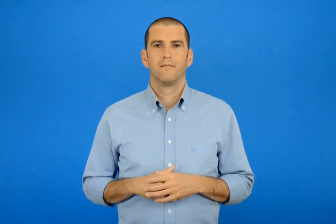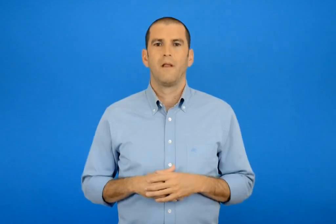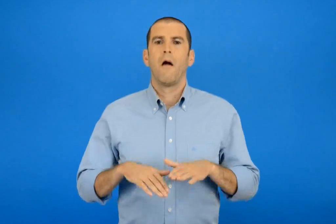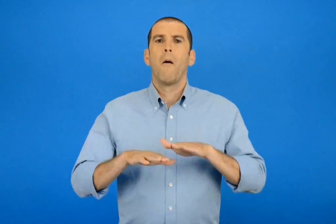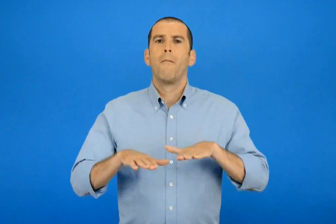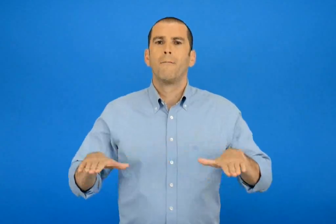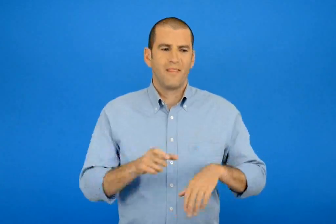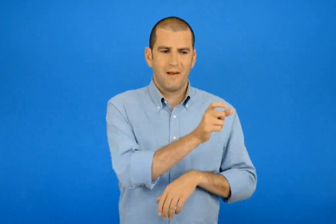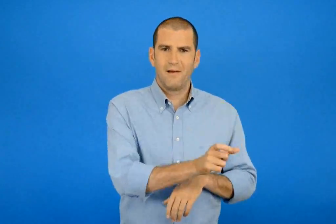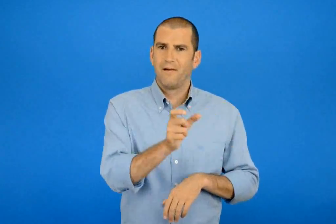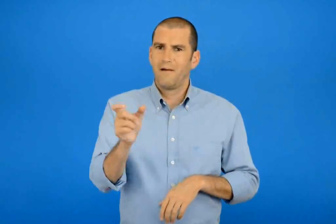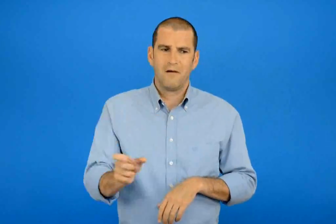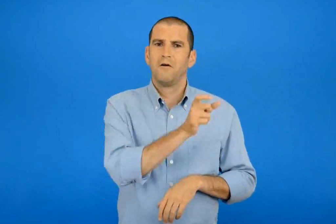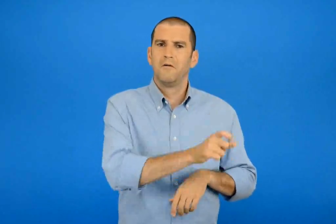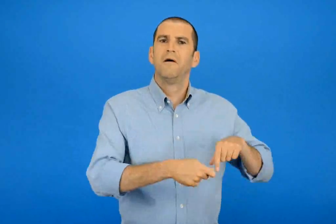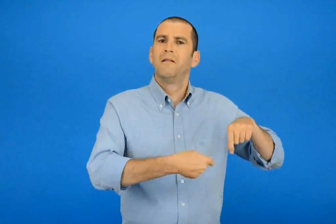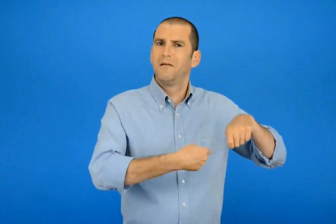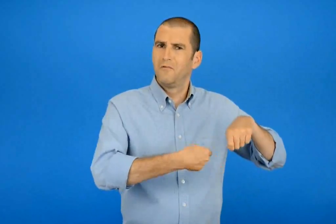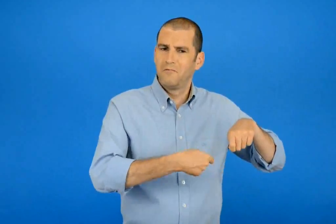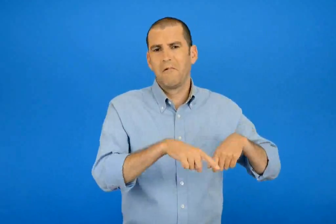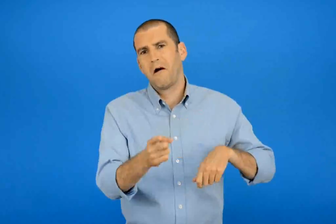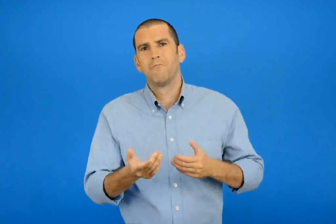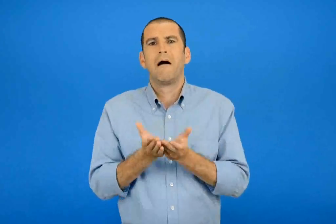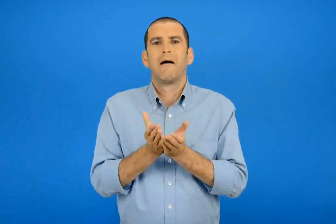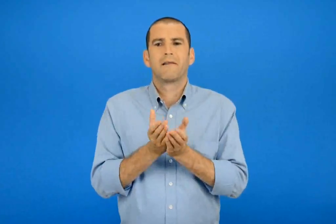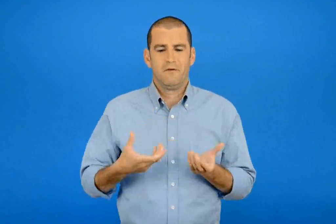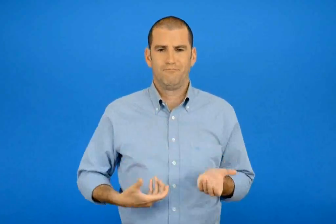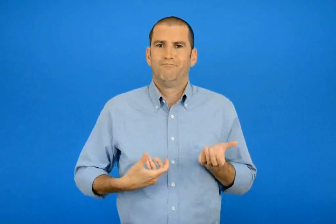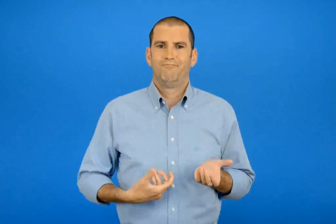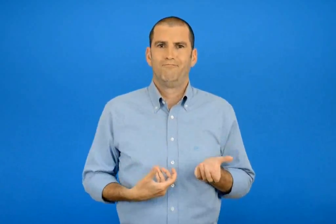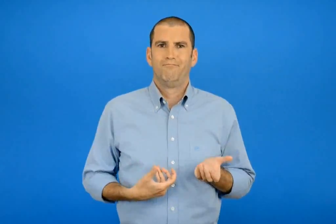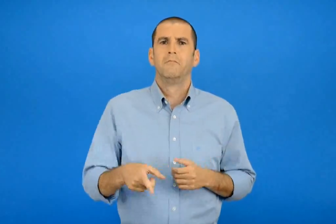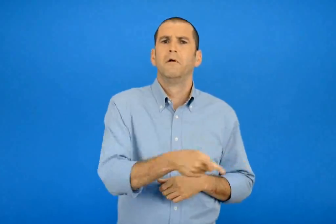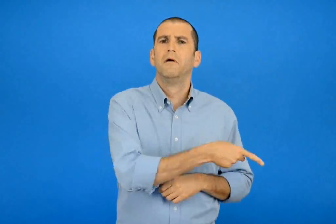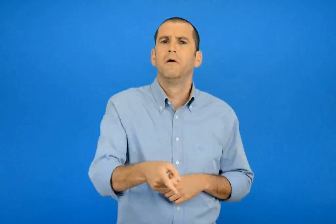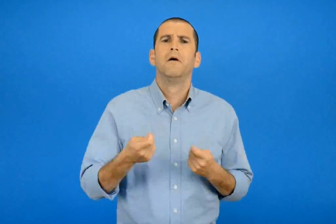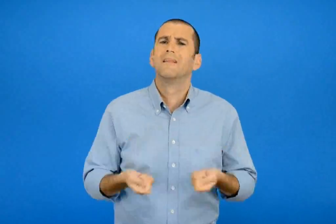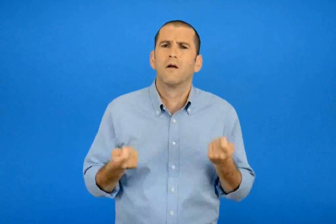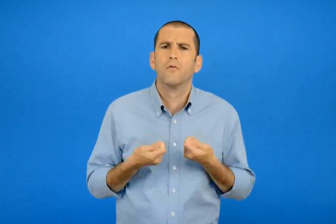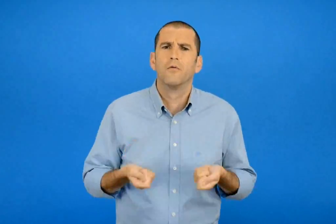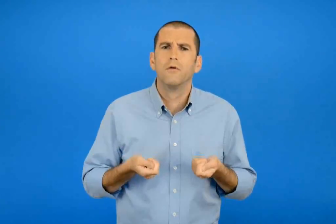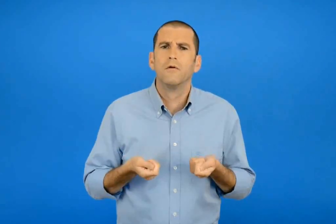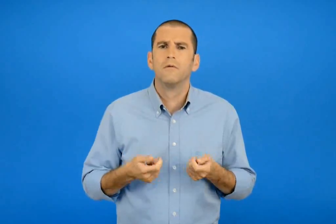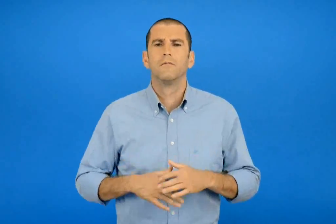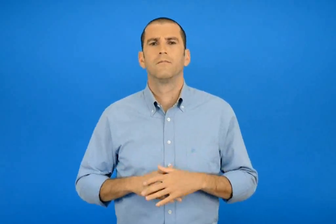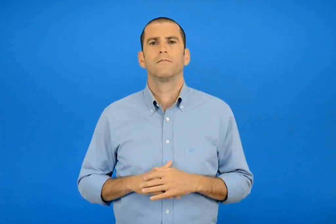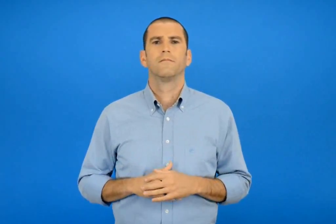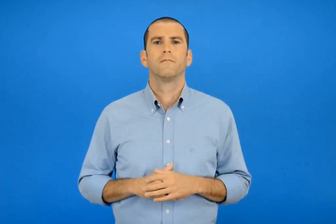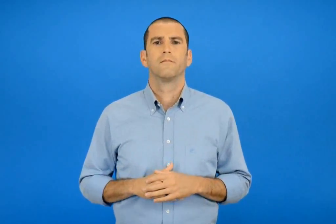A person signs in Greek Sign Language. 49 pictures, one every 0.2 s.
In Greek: τι κάνουν τα παιδιά με τα τρυγονάκια και το καράβι στα χεριά ;
